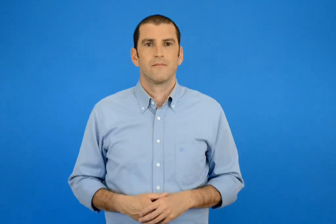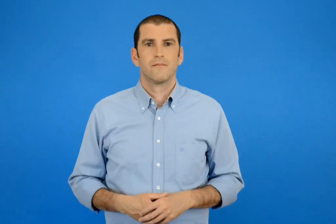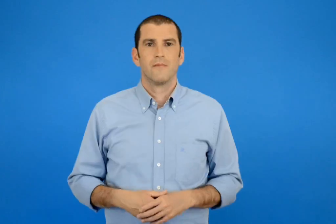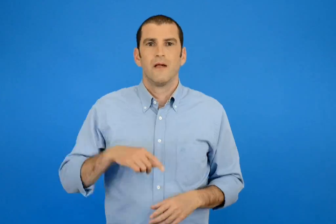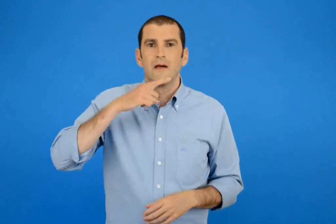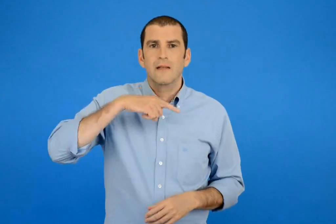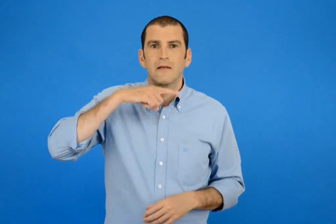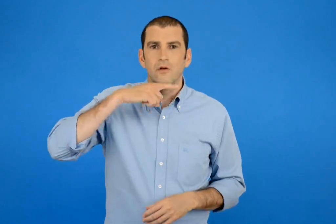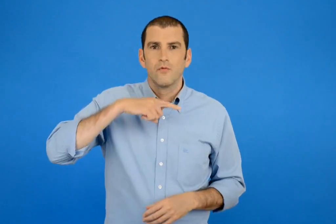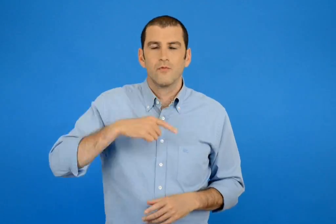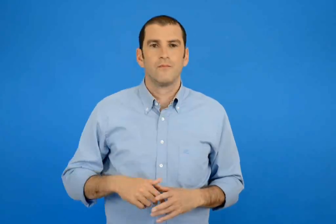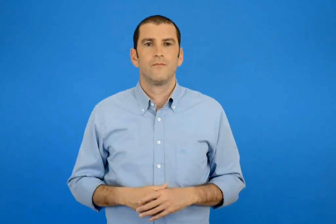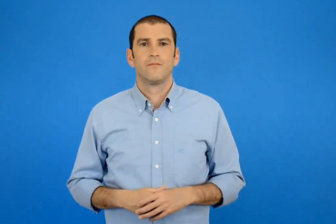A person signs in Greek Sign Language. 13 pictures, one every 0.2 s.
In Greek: στο ηράκλειο
